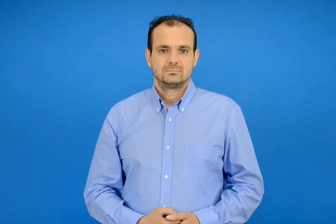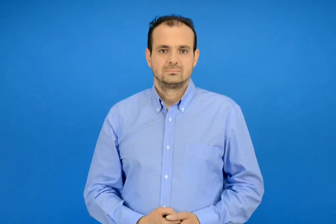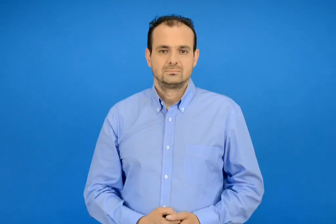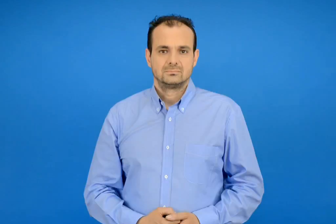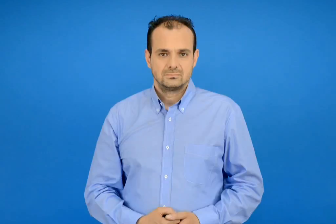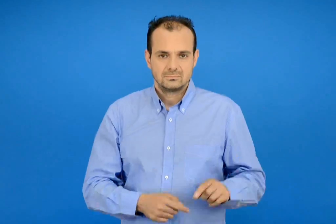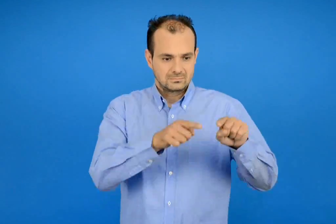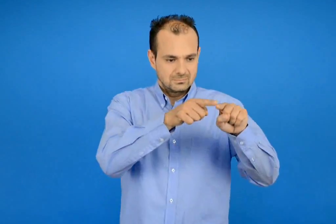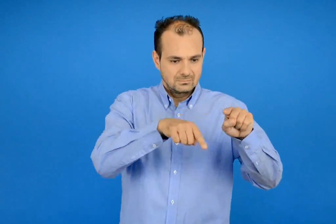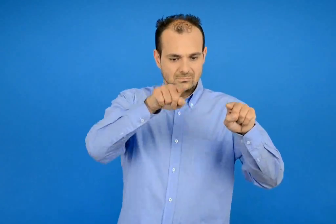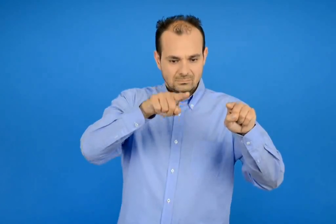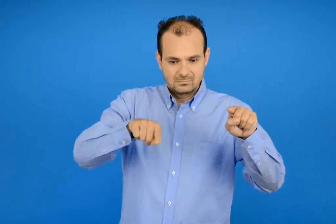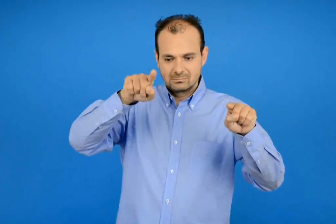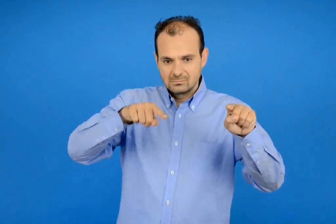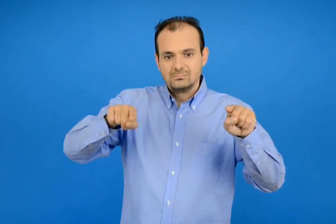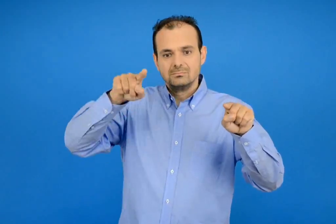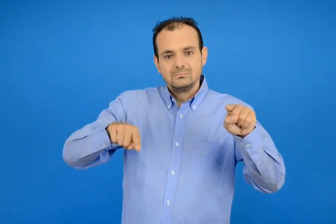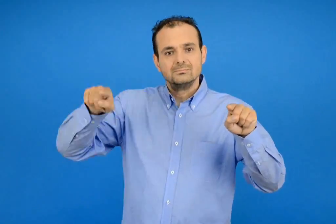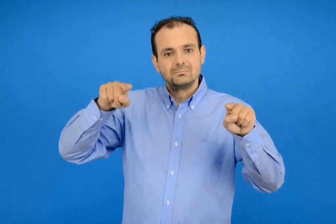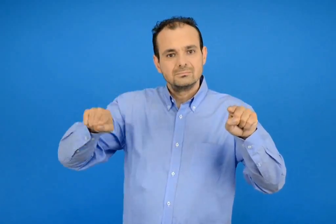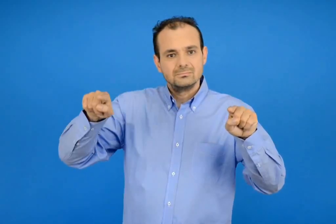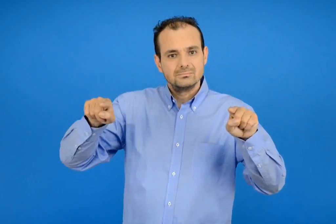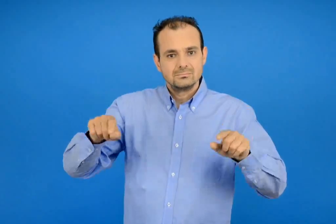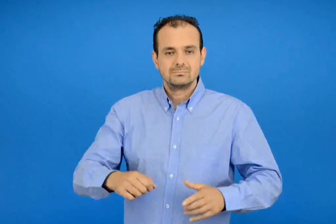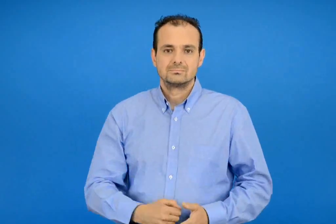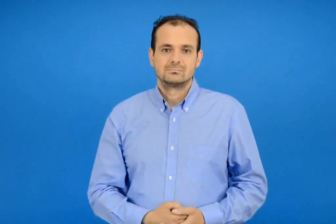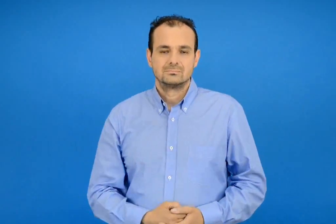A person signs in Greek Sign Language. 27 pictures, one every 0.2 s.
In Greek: σούστα
